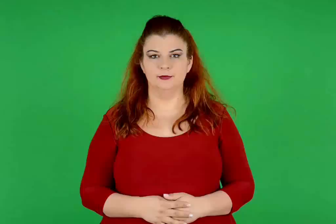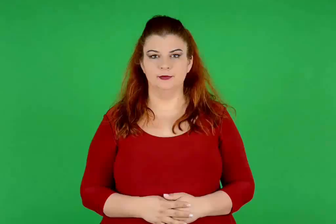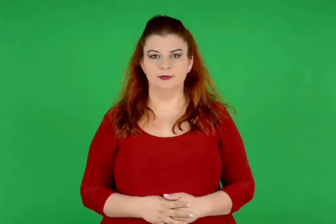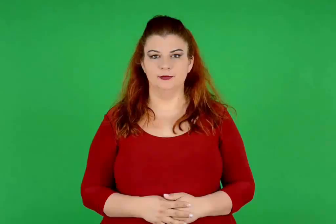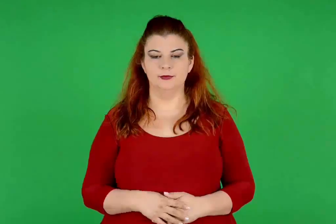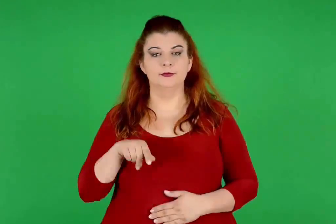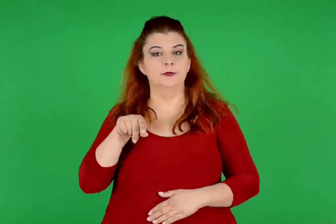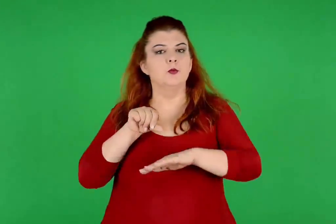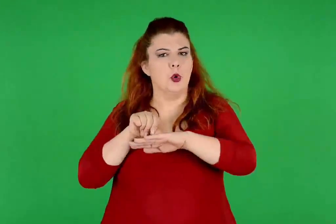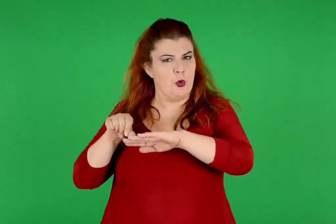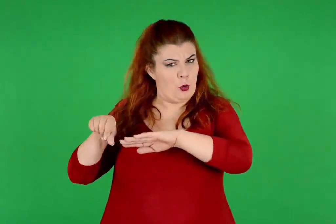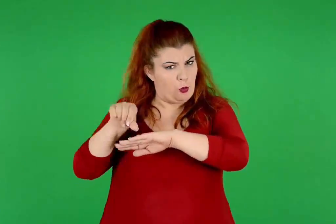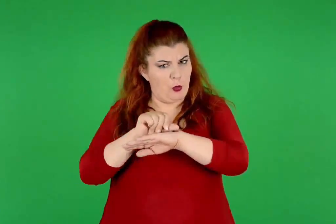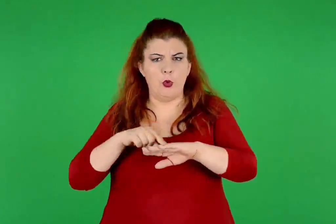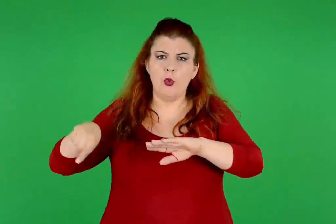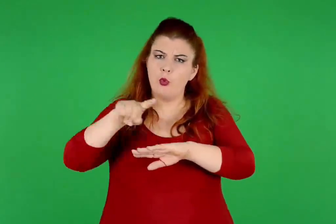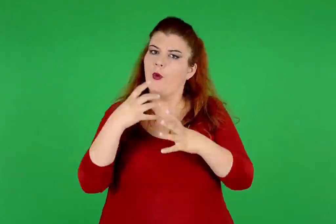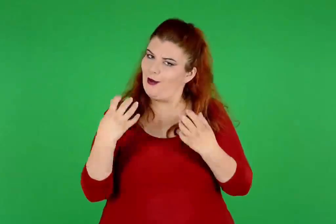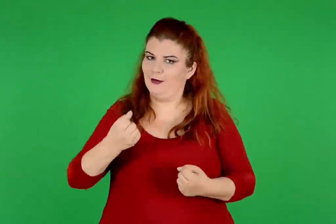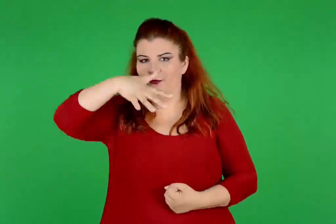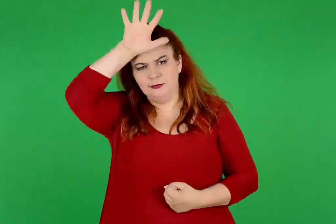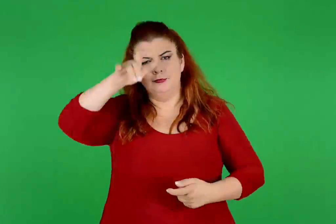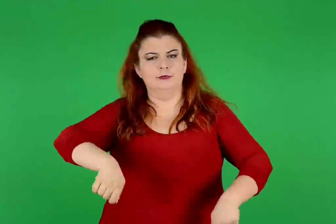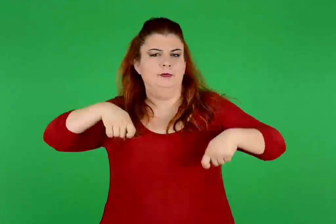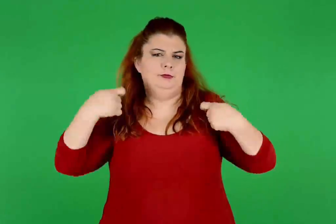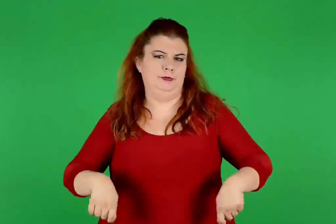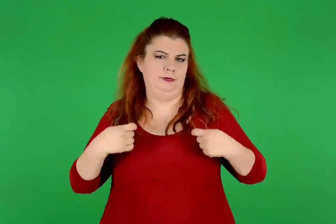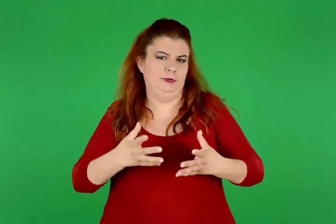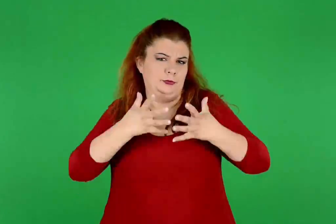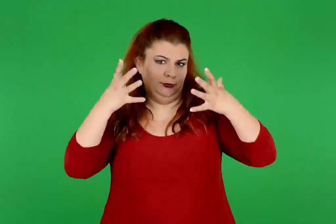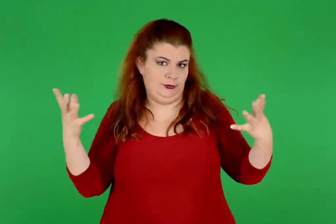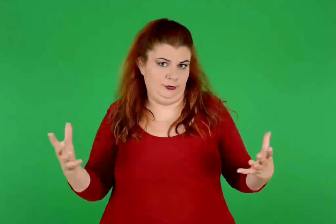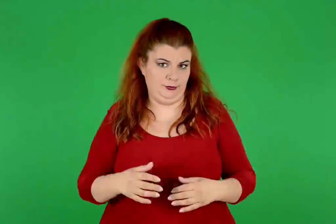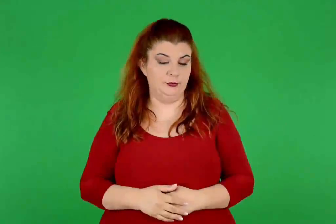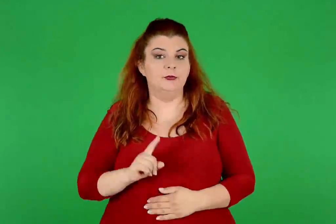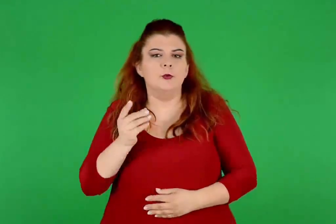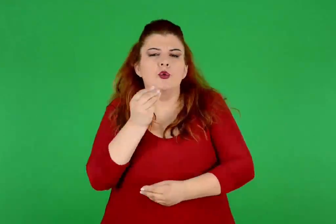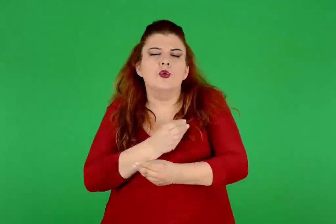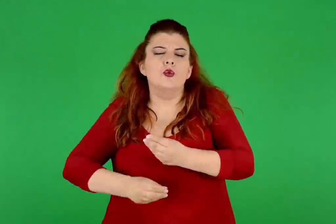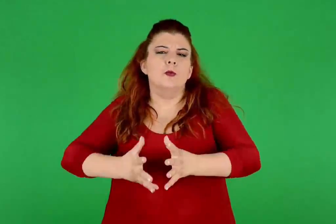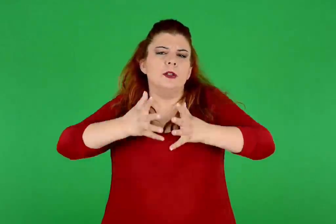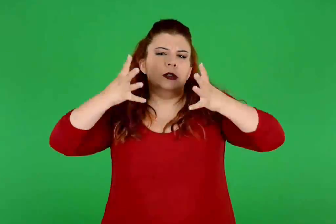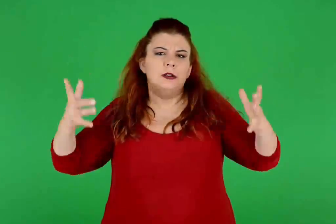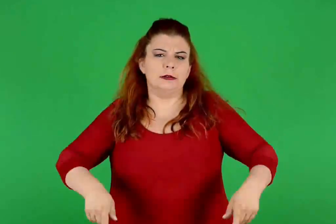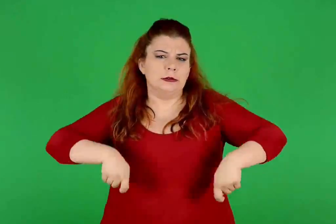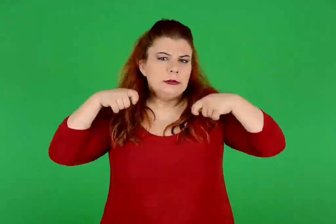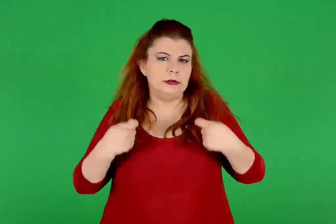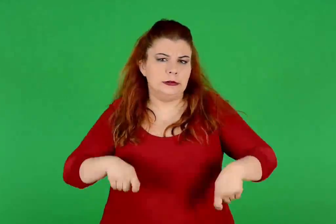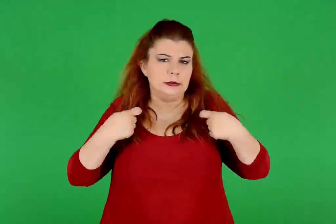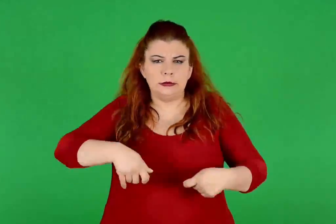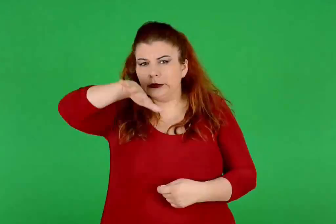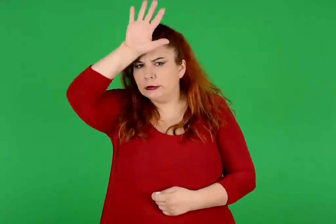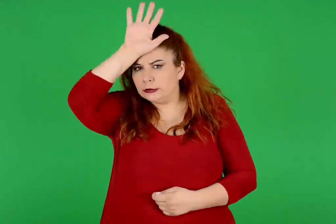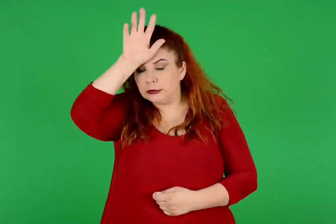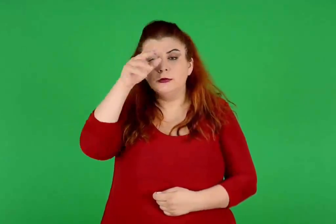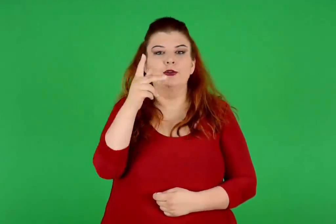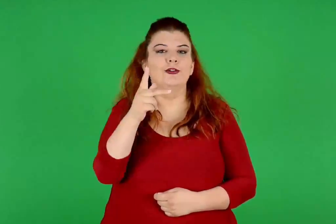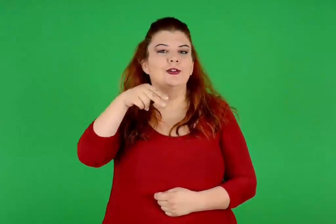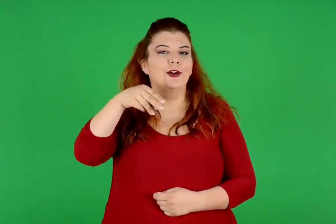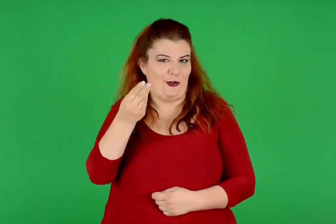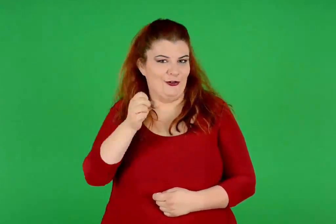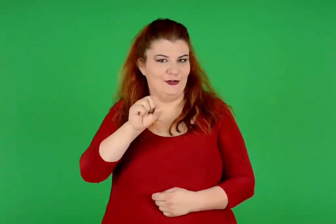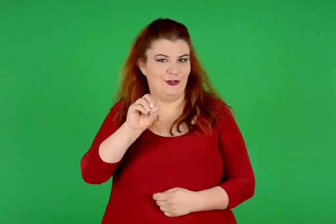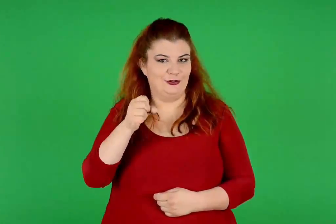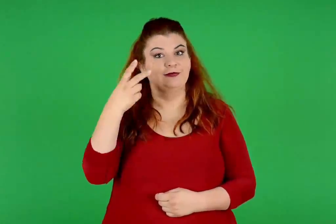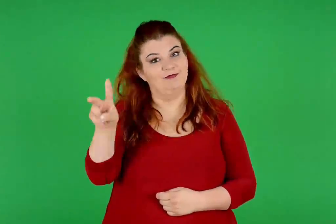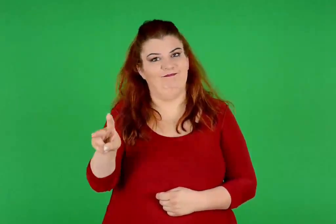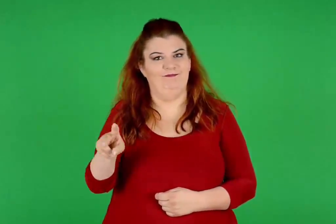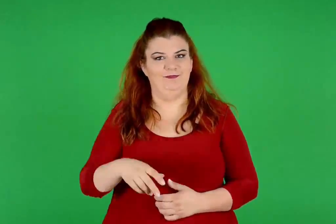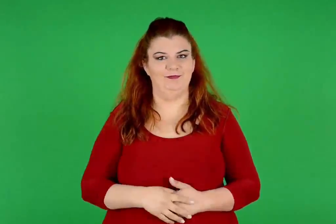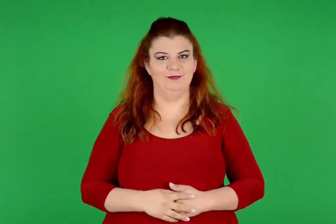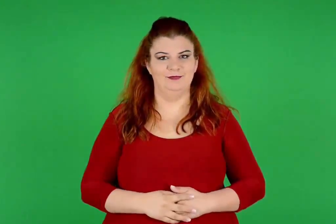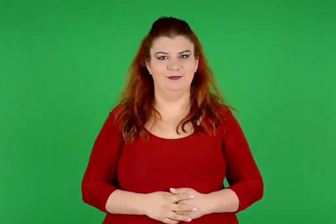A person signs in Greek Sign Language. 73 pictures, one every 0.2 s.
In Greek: σε όλες αυτές τις πόλεις υπήρχαν μεγάλα ανάκτορα. όμως , το μεγαλύτερο και πιο λαμπρό ανάκτορο ήταν της κνωσού
